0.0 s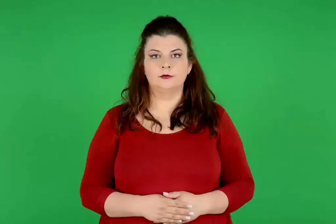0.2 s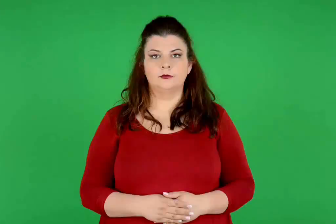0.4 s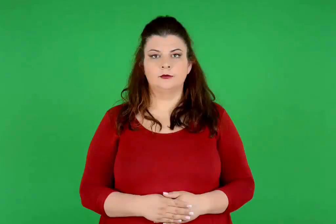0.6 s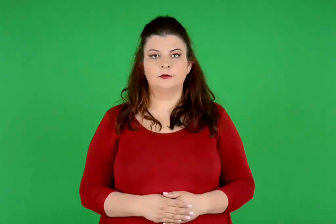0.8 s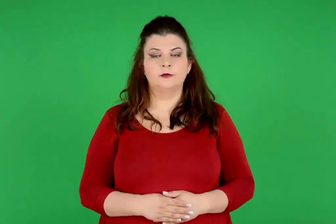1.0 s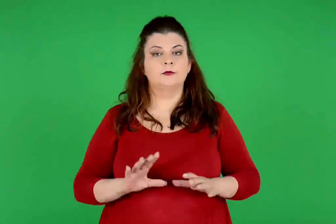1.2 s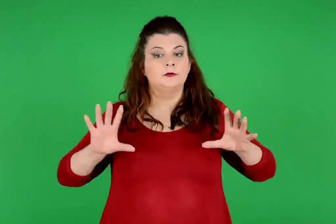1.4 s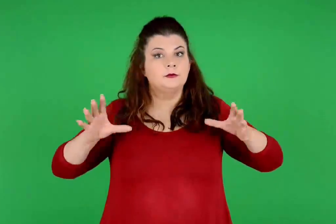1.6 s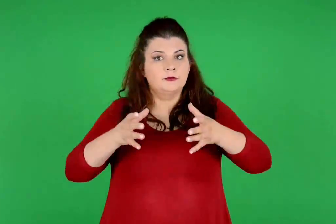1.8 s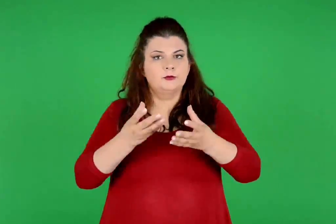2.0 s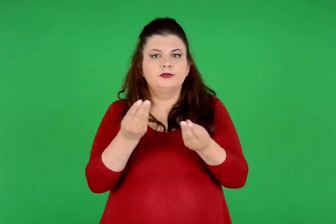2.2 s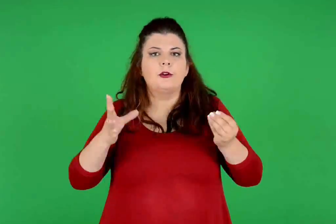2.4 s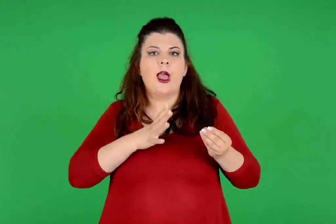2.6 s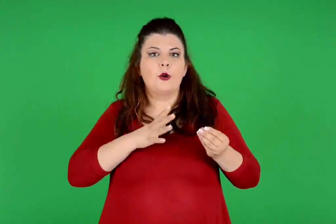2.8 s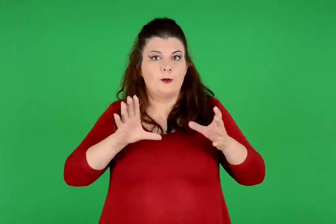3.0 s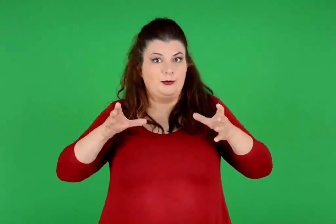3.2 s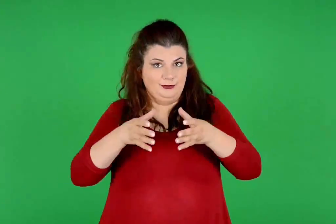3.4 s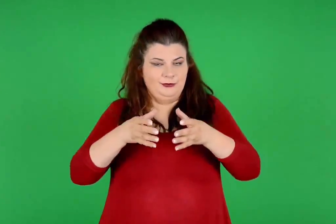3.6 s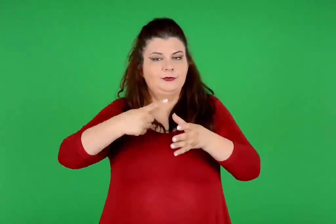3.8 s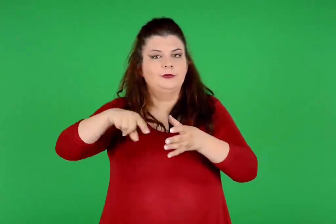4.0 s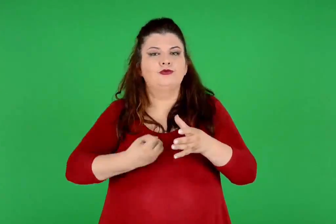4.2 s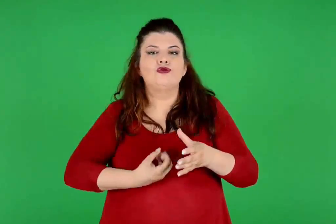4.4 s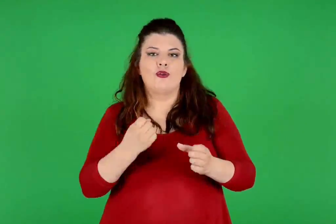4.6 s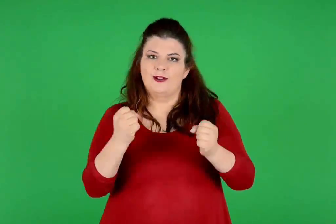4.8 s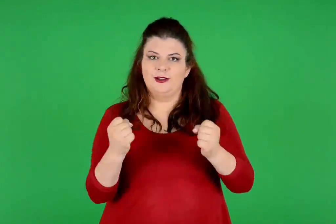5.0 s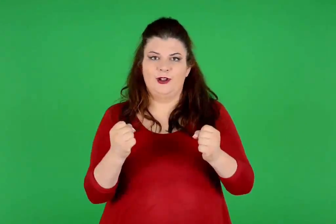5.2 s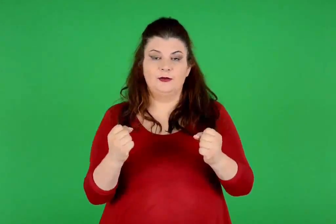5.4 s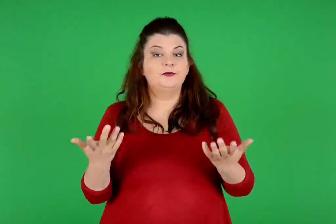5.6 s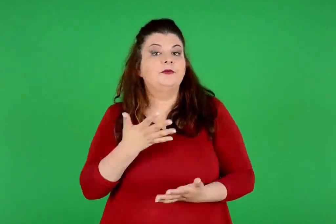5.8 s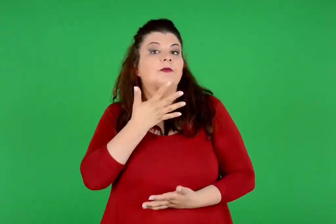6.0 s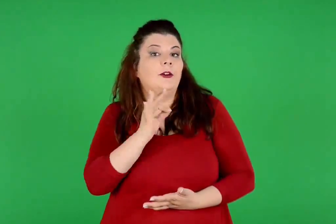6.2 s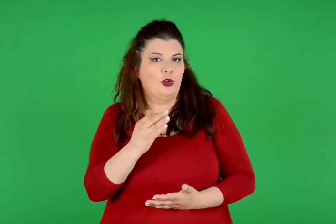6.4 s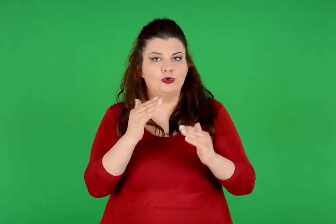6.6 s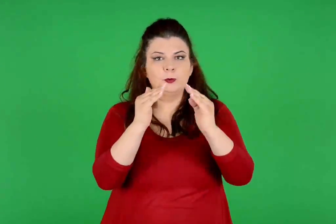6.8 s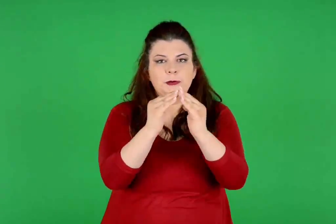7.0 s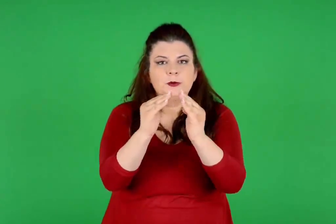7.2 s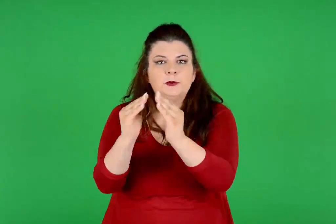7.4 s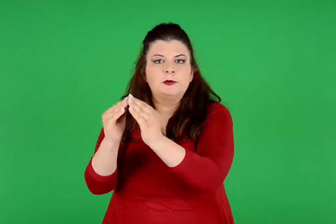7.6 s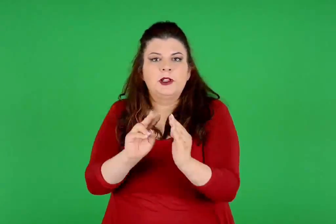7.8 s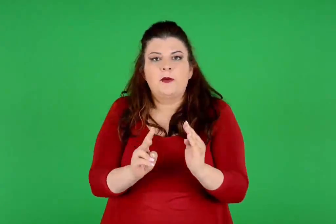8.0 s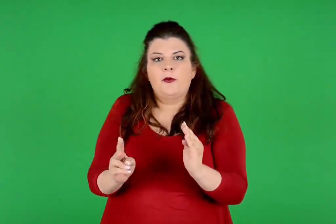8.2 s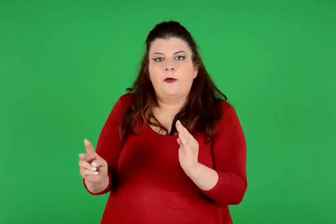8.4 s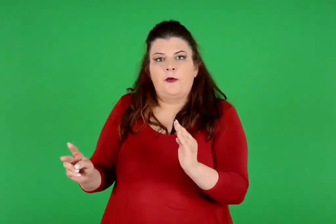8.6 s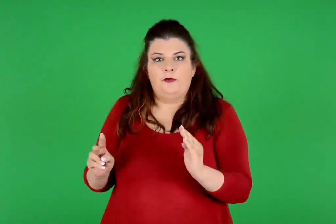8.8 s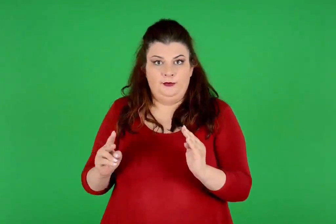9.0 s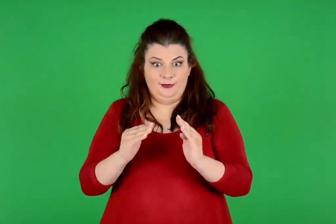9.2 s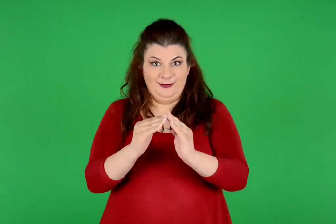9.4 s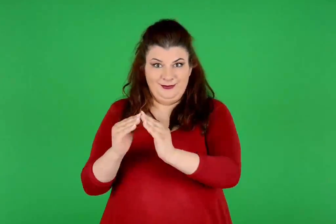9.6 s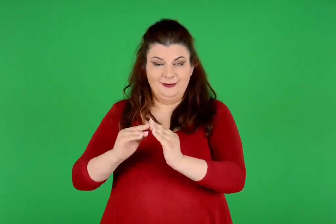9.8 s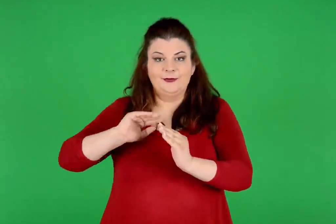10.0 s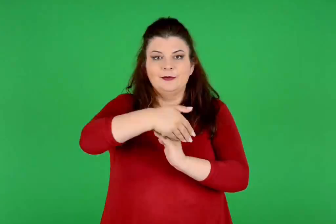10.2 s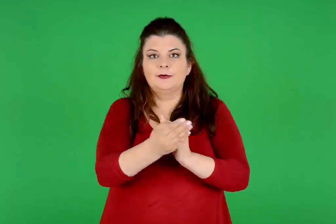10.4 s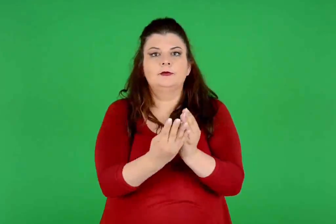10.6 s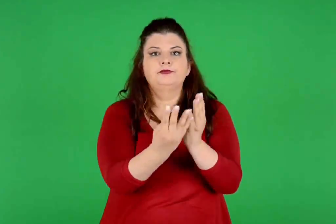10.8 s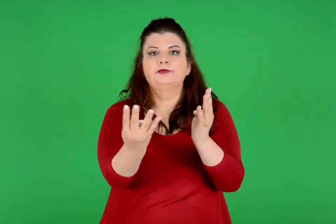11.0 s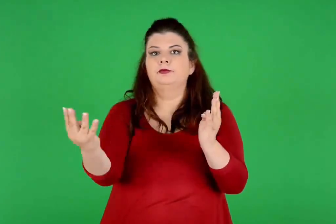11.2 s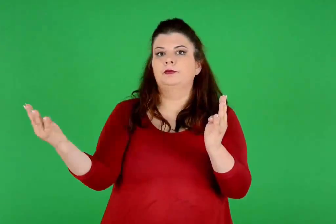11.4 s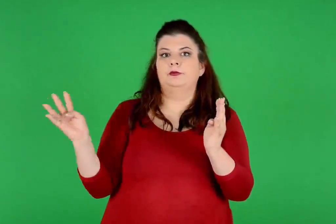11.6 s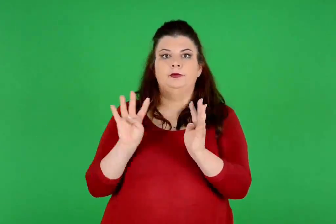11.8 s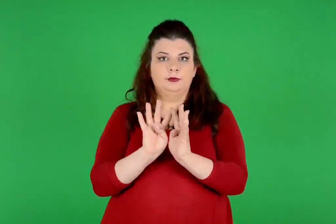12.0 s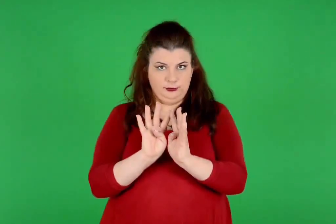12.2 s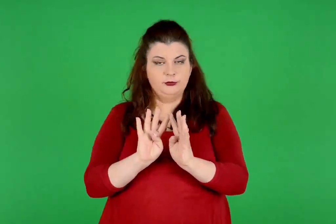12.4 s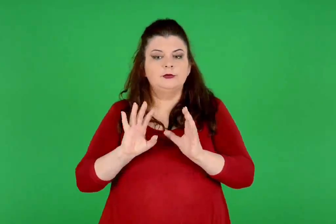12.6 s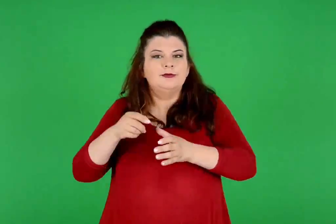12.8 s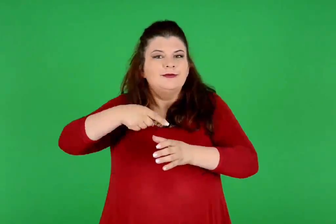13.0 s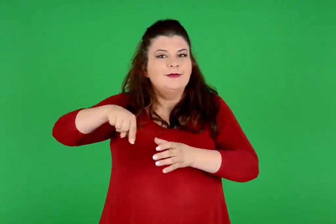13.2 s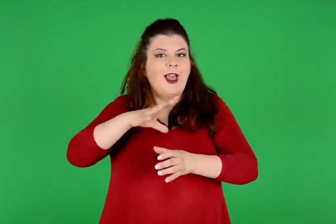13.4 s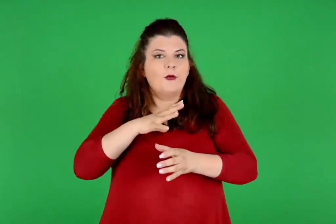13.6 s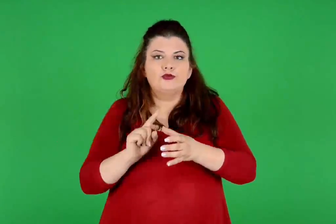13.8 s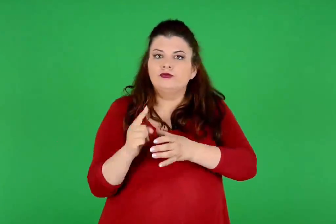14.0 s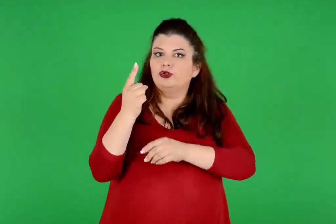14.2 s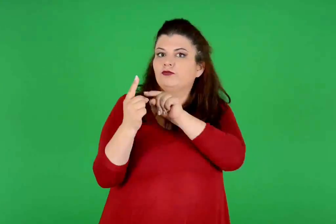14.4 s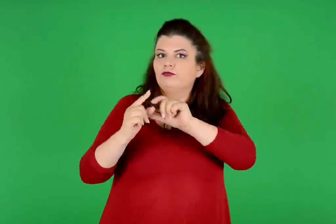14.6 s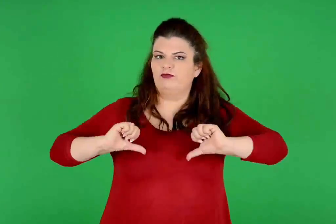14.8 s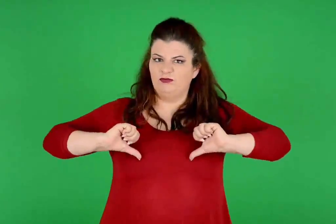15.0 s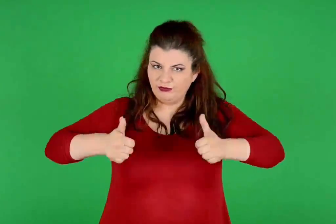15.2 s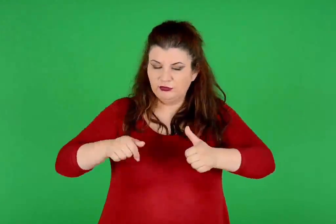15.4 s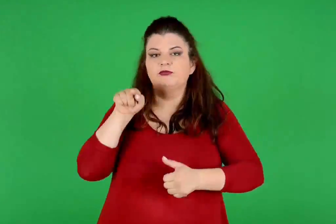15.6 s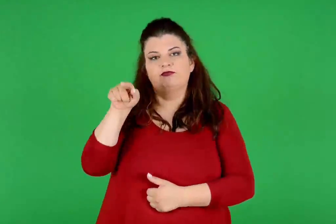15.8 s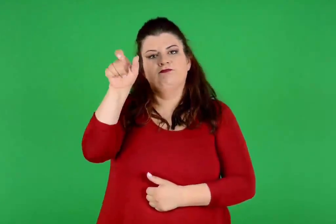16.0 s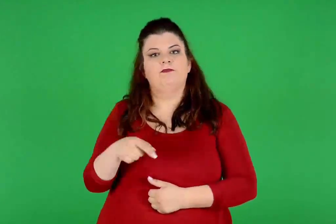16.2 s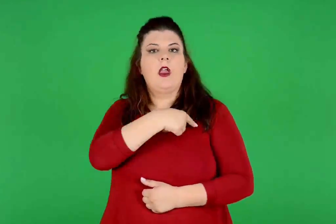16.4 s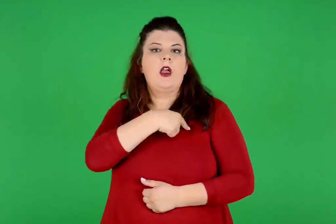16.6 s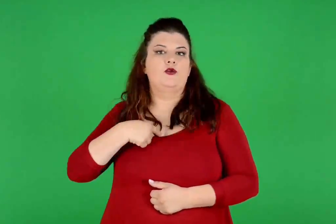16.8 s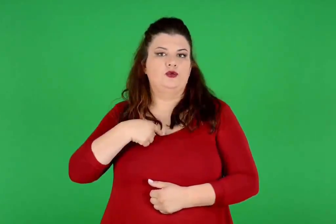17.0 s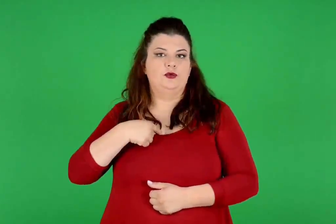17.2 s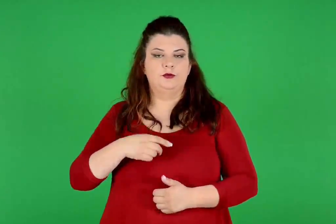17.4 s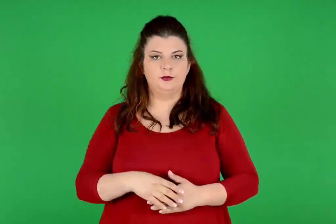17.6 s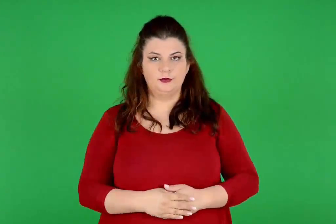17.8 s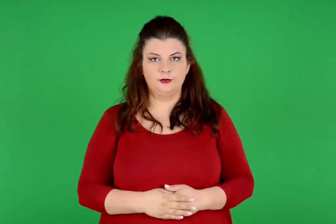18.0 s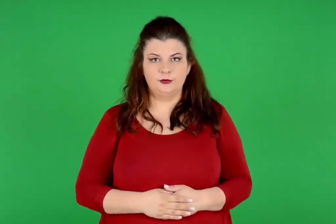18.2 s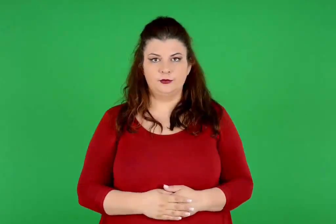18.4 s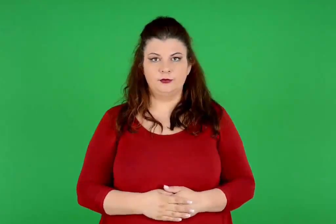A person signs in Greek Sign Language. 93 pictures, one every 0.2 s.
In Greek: πολλοί μαζί ένιωθαν μεγαλύτερη ασφάλεια. για αυτό έφτιαξαν τα σπίτια τους το ένα κοντά στο άλλο , έχτισαν γύρω γύρω τείχη και τον πιο γενναίο τον έκαναν αρχηγό τους
